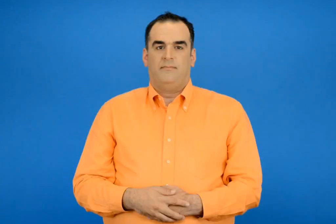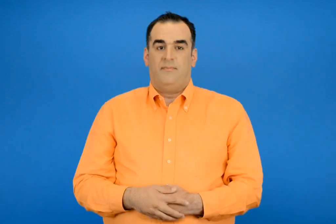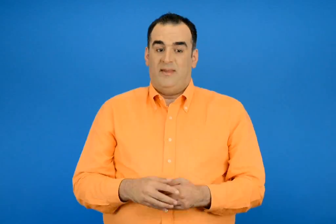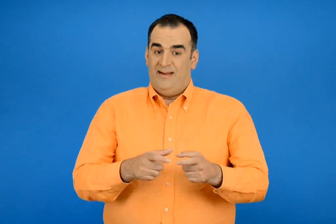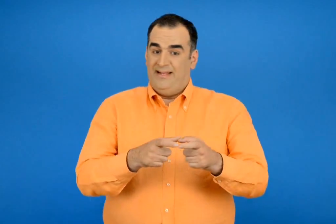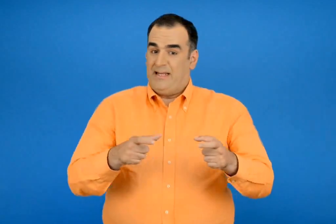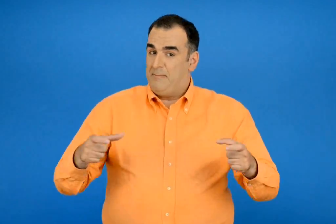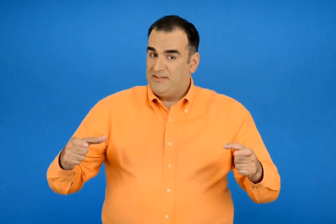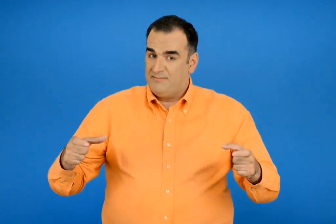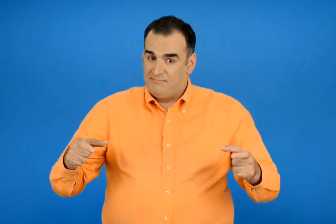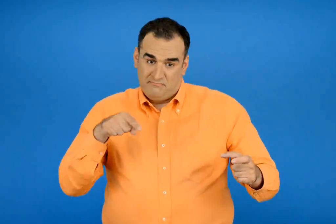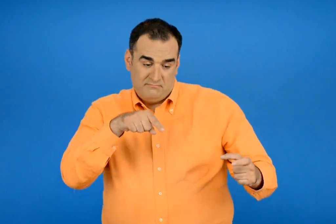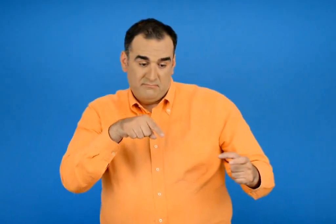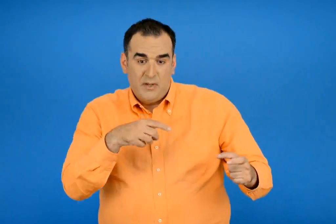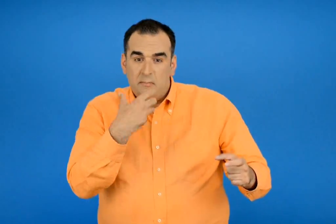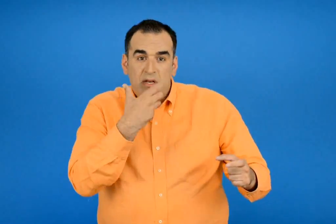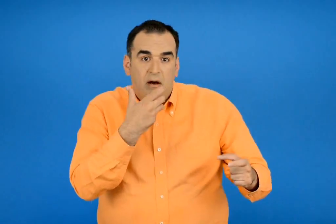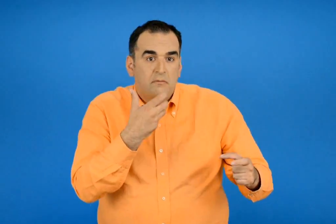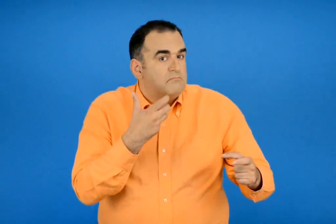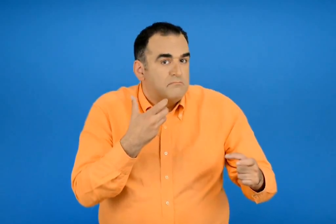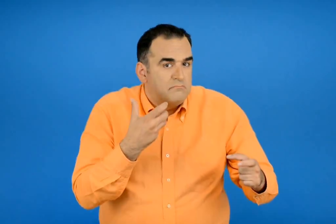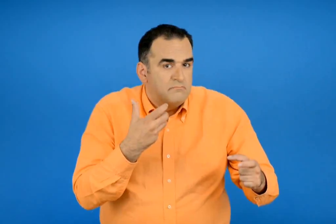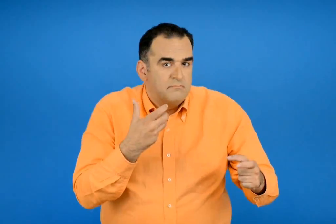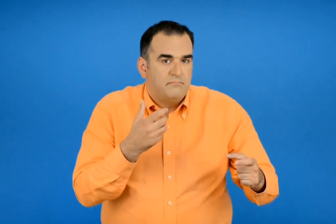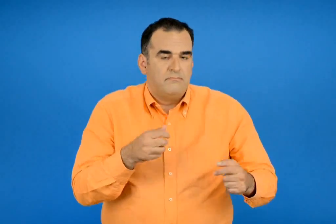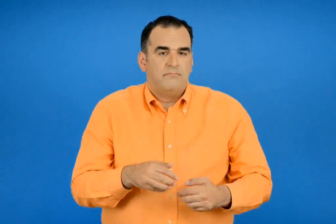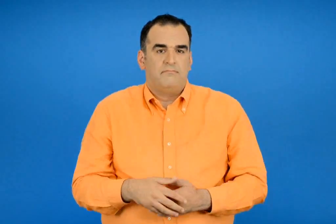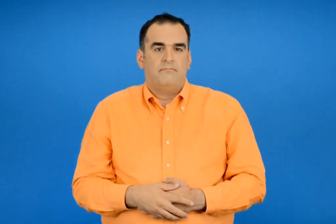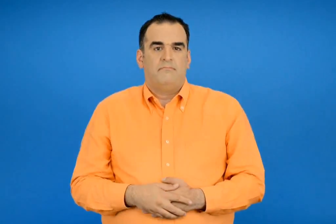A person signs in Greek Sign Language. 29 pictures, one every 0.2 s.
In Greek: πάνω στο τραπέζι υπάρχουν μήλα
